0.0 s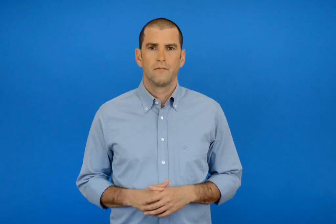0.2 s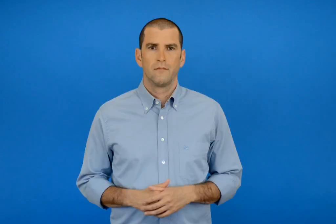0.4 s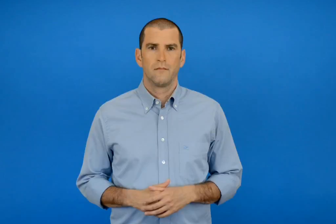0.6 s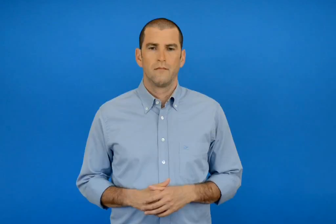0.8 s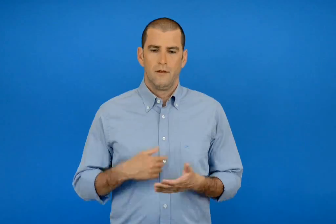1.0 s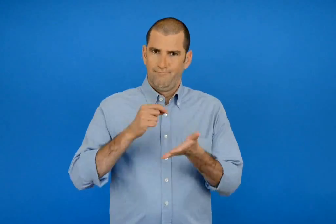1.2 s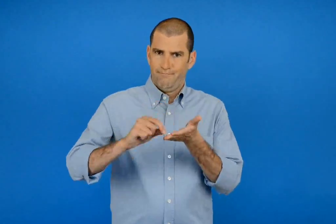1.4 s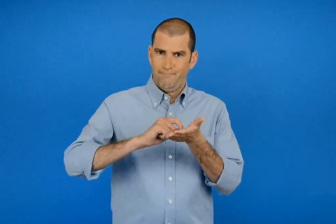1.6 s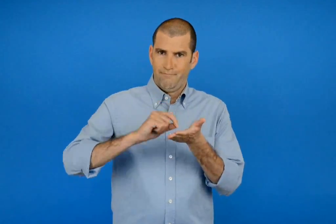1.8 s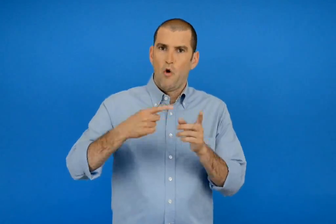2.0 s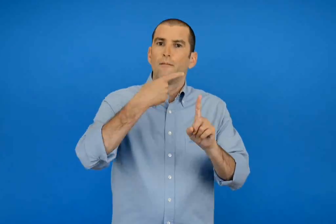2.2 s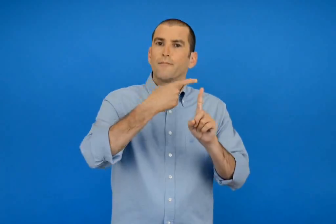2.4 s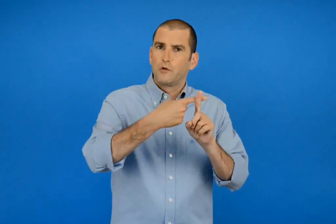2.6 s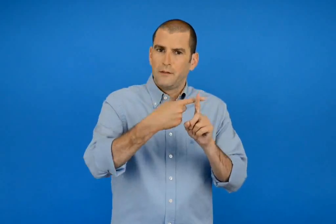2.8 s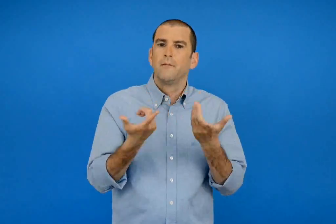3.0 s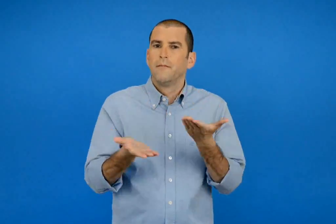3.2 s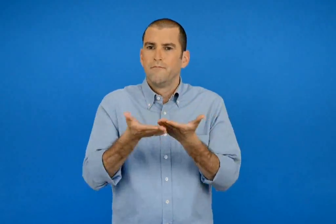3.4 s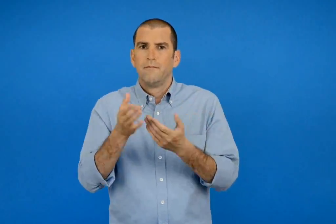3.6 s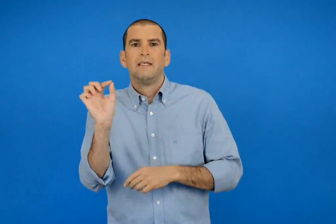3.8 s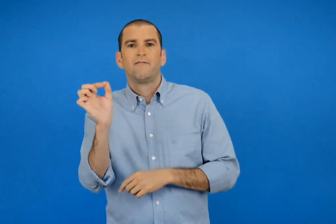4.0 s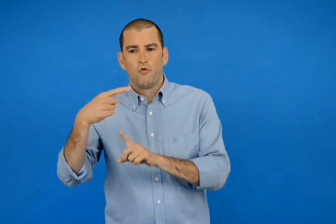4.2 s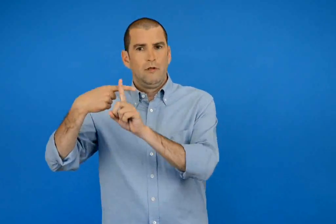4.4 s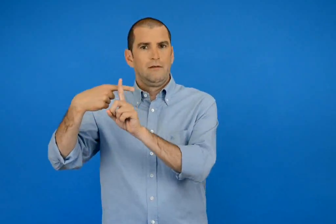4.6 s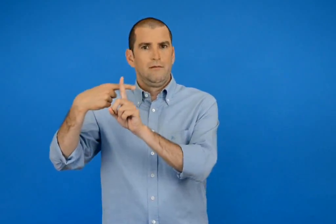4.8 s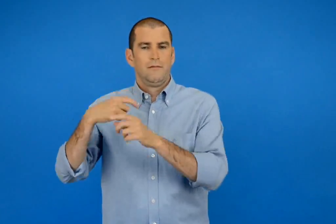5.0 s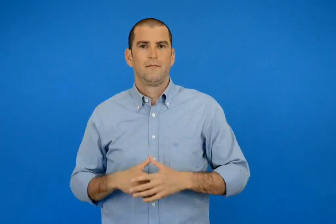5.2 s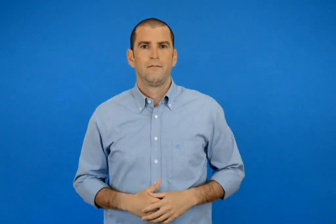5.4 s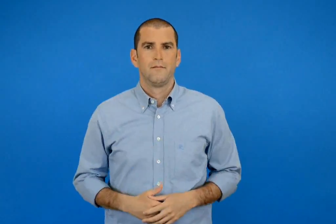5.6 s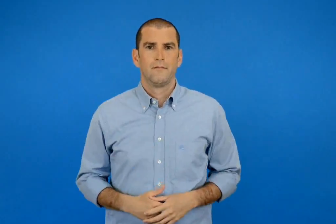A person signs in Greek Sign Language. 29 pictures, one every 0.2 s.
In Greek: γραφή της πρόσθεσης με τη χρήση συμβολών
